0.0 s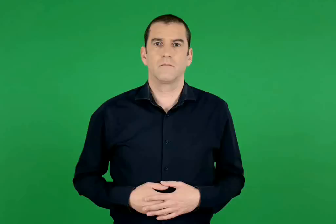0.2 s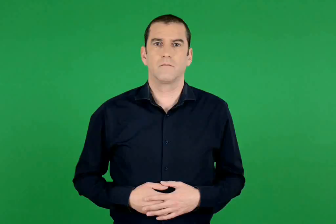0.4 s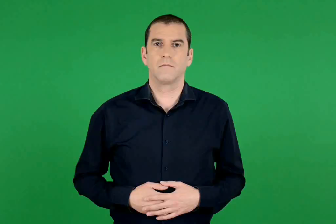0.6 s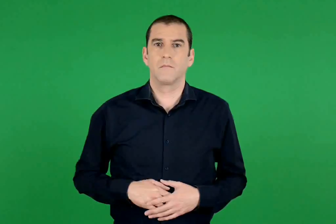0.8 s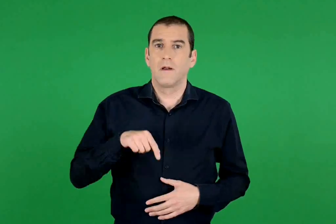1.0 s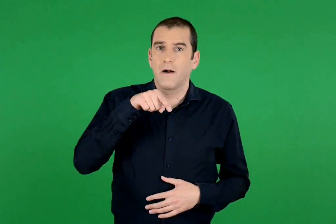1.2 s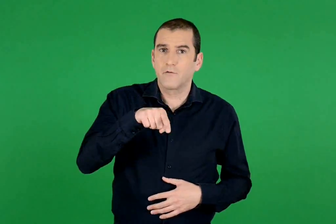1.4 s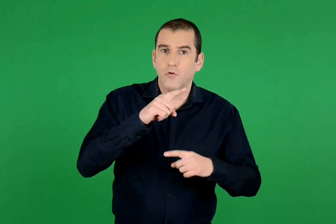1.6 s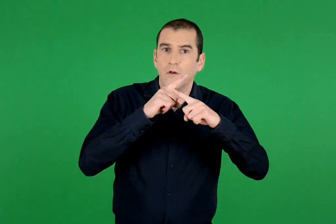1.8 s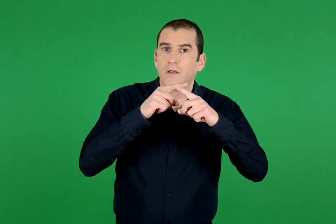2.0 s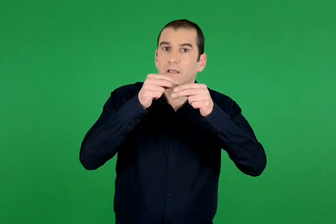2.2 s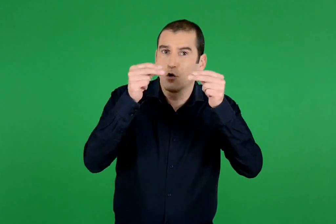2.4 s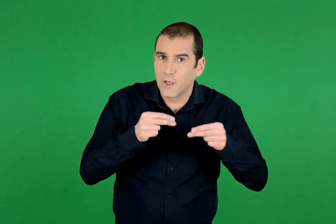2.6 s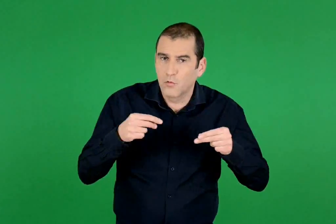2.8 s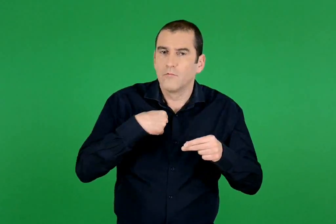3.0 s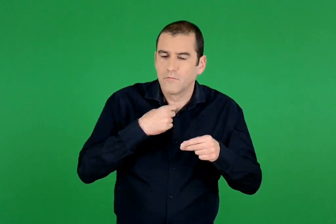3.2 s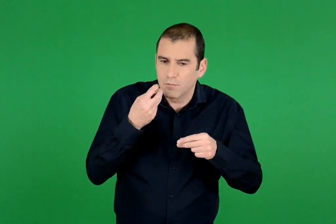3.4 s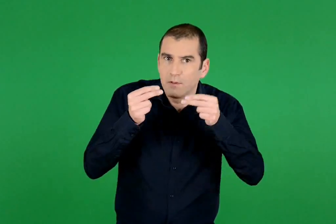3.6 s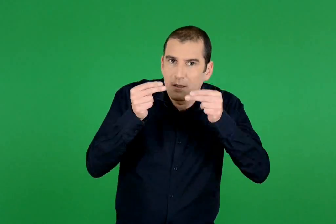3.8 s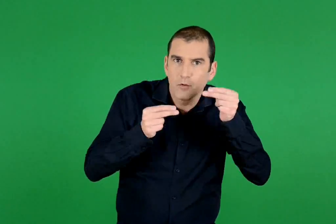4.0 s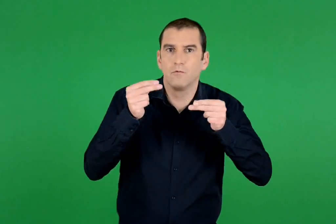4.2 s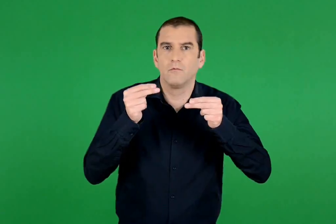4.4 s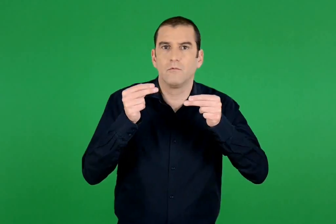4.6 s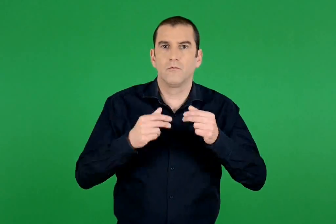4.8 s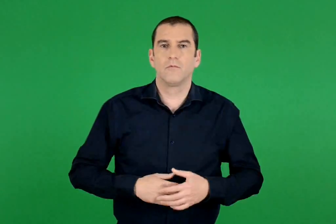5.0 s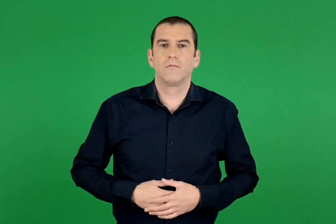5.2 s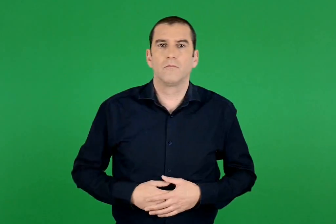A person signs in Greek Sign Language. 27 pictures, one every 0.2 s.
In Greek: υπολογίζω αυτό το γινόμενο
